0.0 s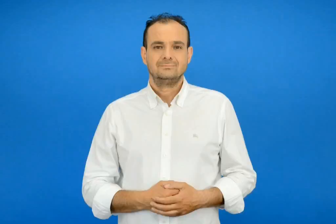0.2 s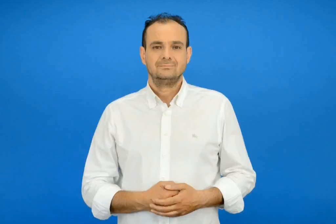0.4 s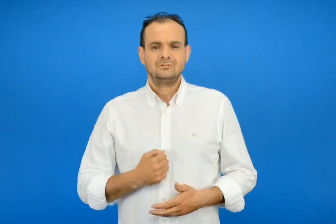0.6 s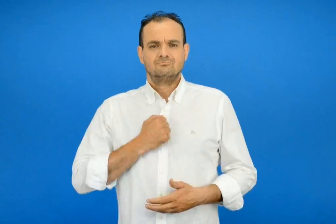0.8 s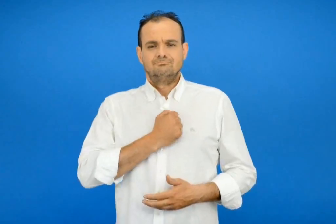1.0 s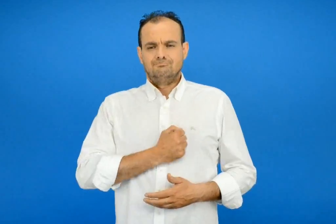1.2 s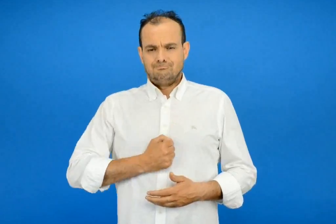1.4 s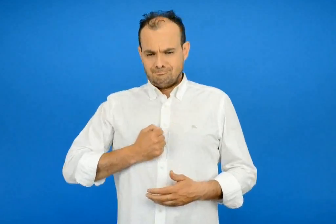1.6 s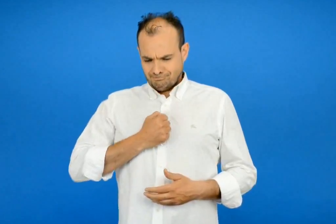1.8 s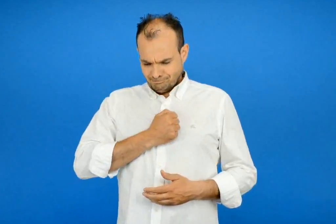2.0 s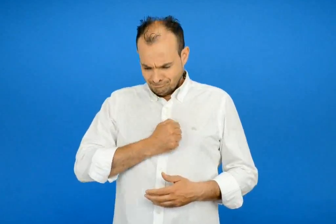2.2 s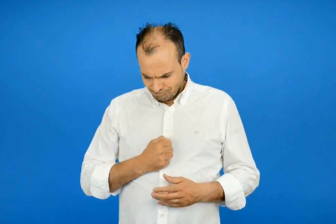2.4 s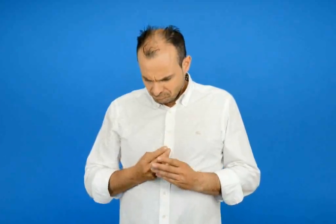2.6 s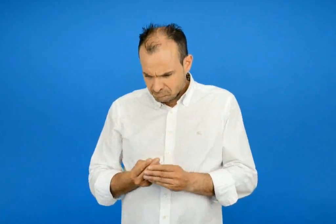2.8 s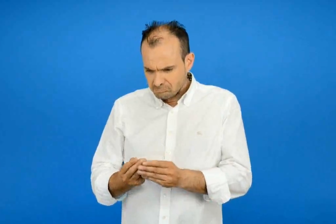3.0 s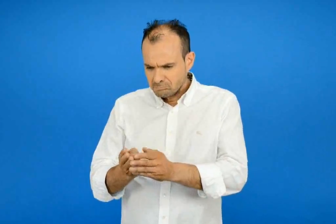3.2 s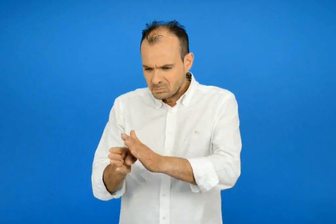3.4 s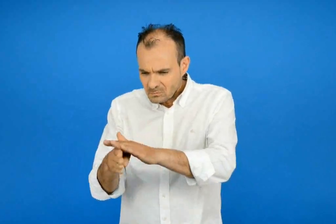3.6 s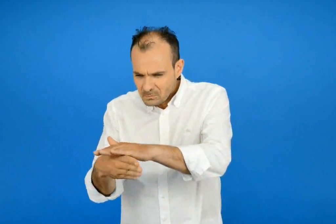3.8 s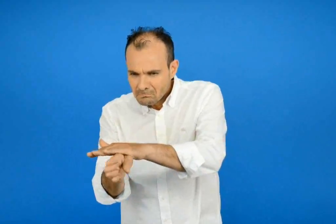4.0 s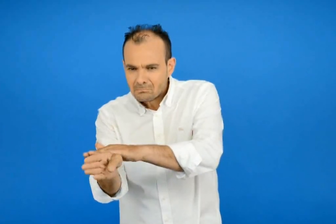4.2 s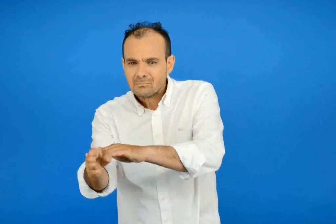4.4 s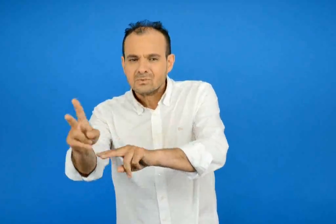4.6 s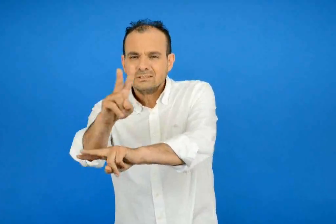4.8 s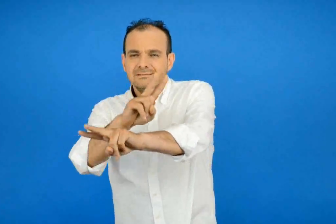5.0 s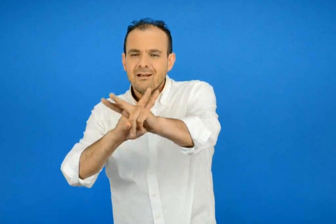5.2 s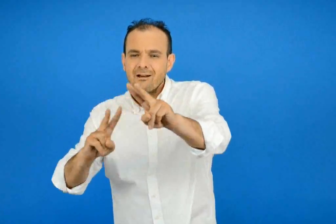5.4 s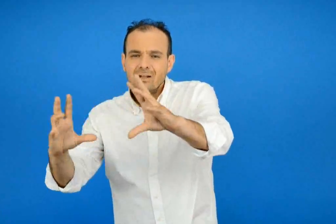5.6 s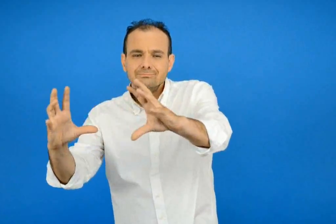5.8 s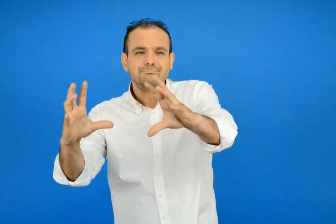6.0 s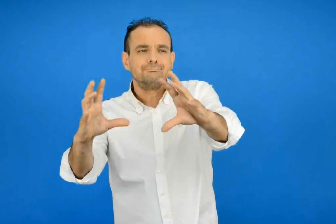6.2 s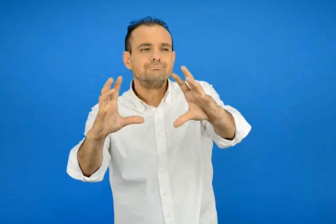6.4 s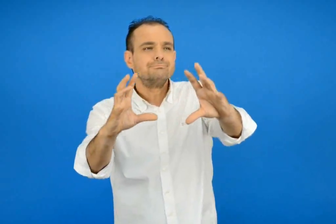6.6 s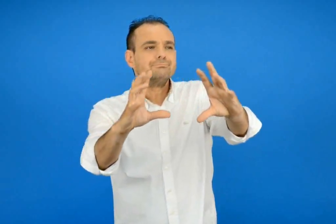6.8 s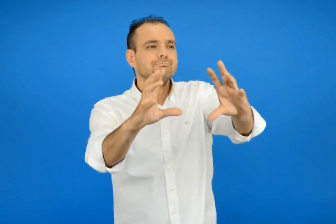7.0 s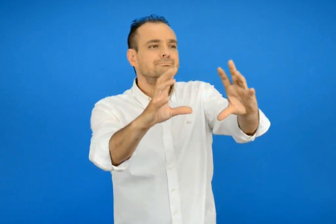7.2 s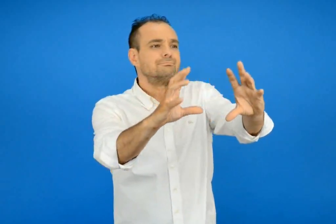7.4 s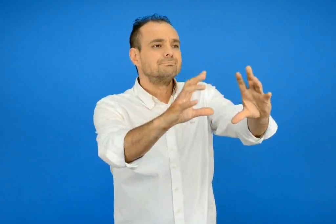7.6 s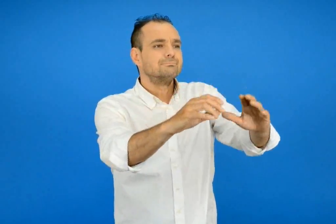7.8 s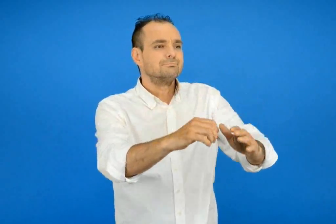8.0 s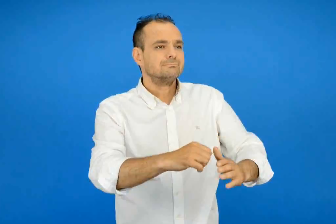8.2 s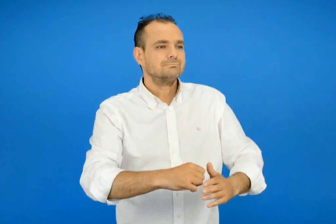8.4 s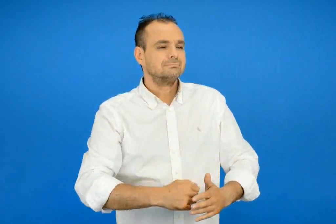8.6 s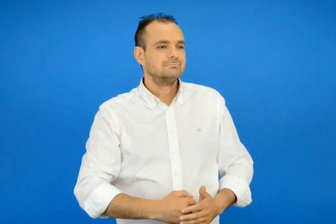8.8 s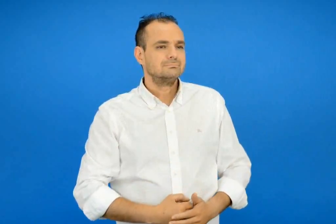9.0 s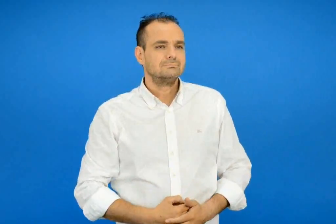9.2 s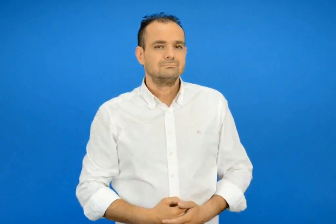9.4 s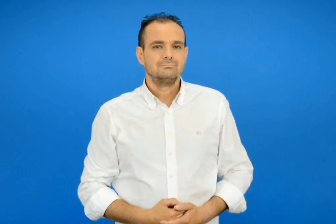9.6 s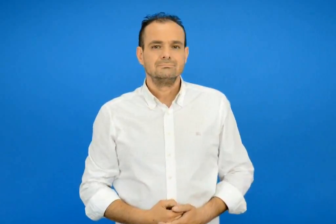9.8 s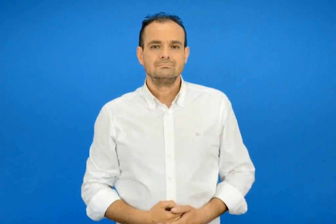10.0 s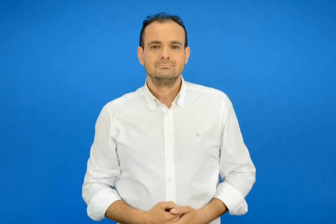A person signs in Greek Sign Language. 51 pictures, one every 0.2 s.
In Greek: και η λύπη τρέχει να κρυφτεί διώχνοντας τα σύννεφα μακριά μου
